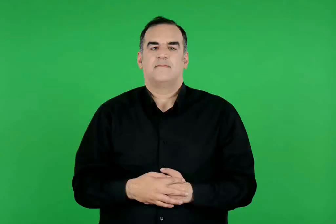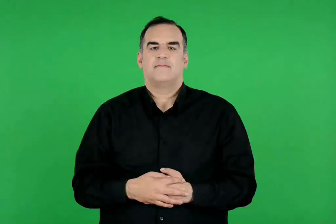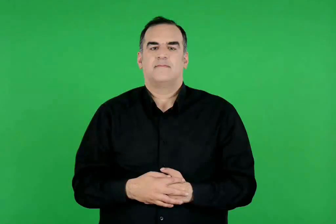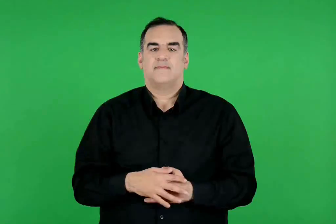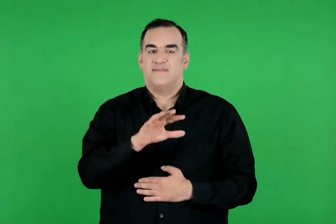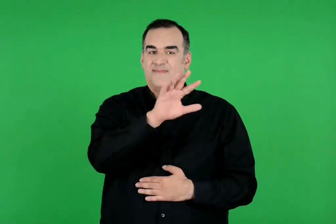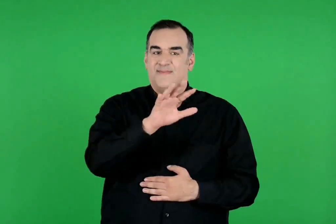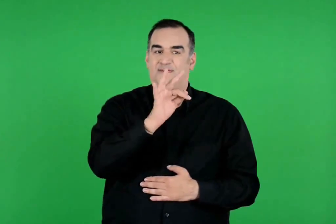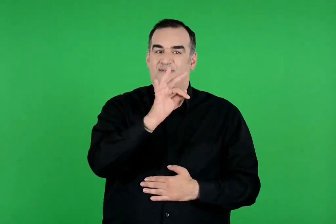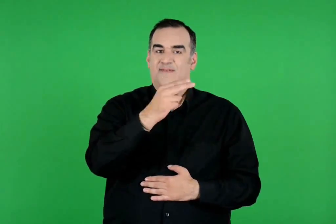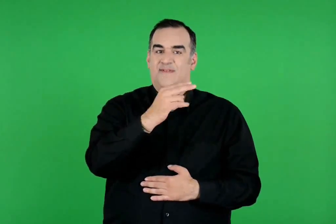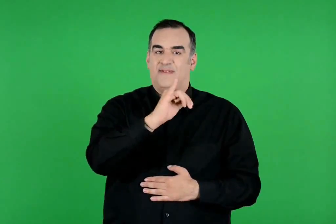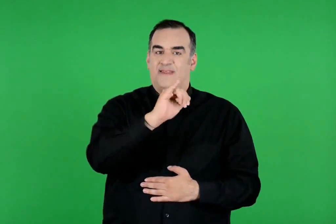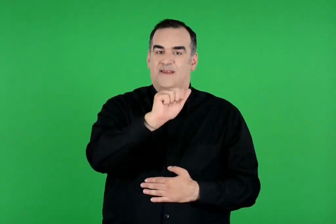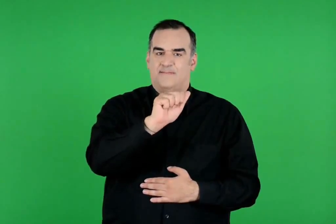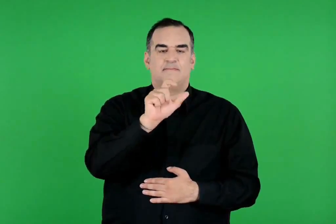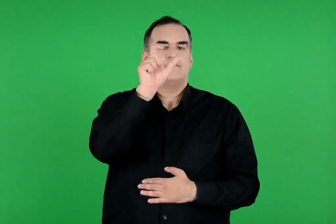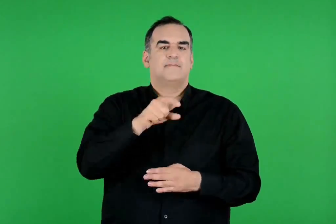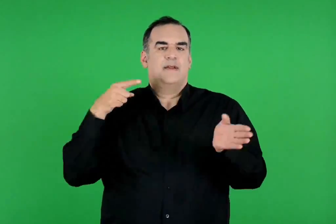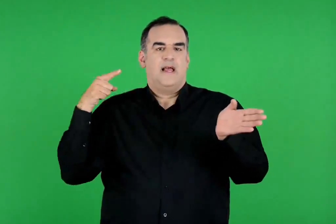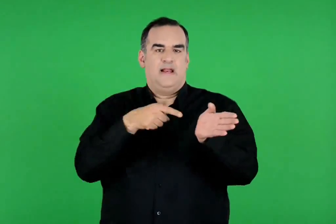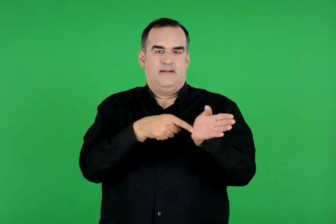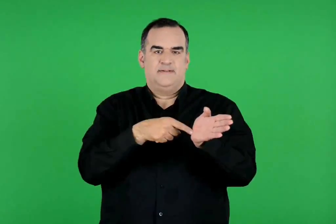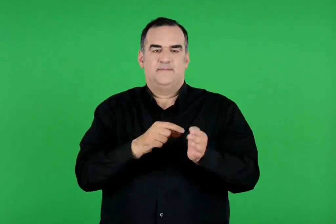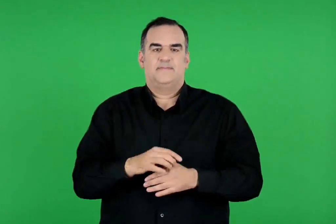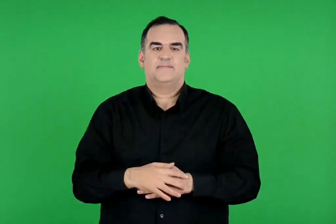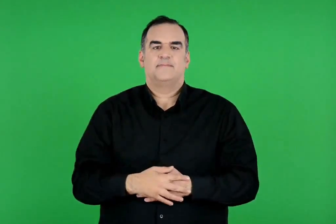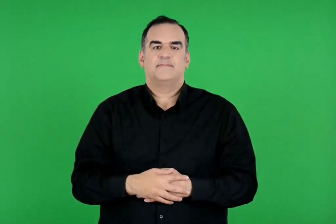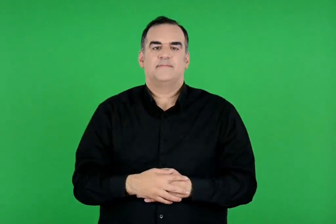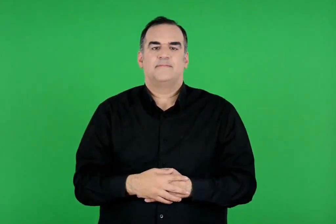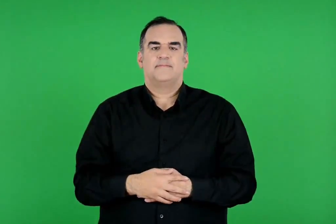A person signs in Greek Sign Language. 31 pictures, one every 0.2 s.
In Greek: φθία αχιλλέας
